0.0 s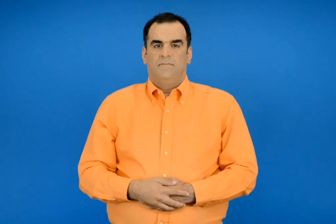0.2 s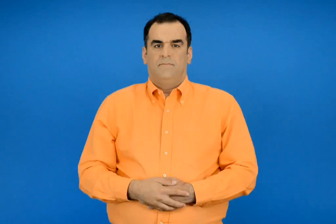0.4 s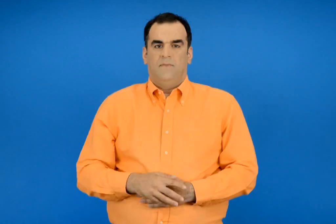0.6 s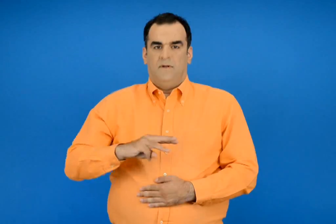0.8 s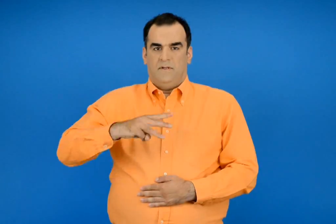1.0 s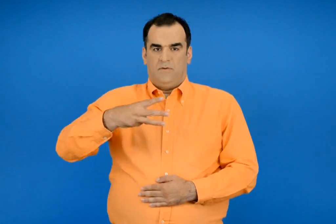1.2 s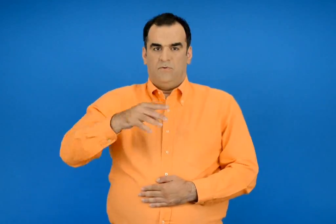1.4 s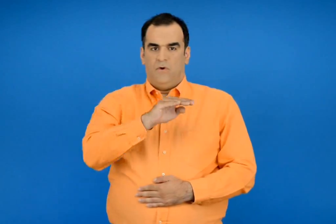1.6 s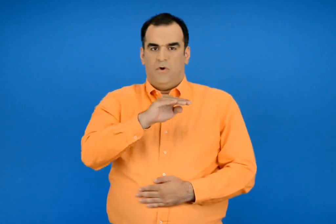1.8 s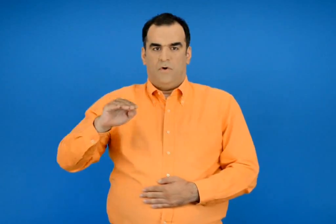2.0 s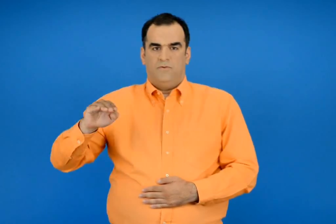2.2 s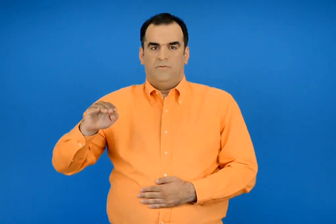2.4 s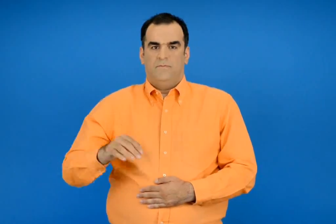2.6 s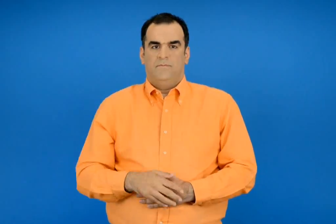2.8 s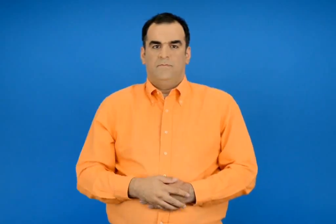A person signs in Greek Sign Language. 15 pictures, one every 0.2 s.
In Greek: 3ος όροφος
